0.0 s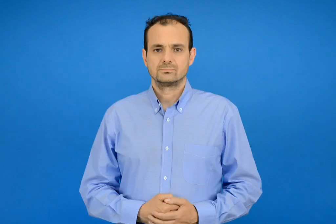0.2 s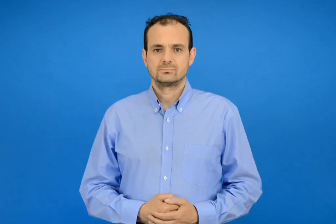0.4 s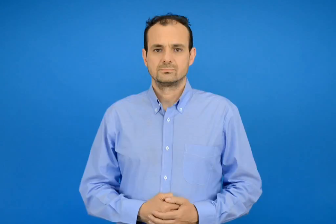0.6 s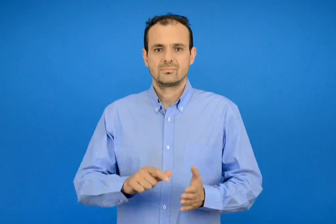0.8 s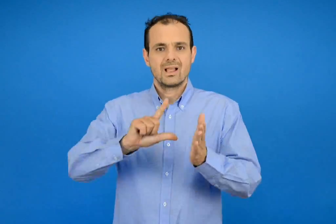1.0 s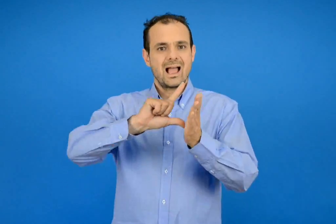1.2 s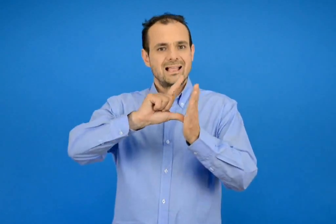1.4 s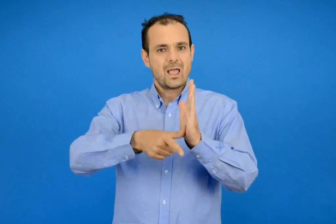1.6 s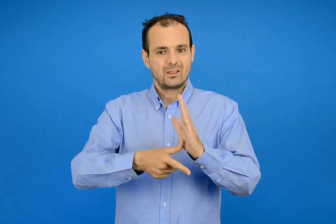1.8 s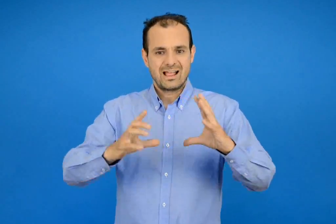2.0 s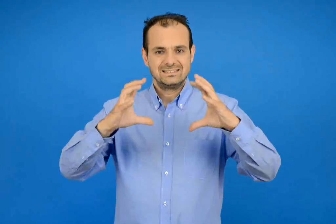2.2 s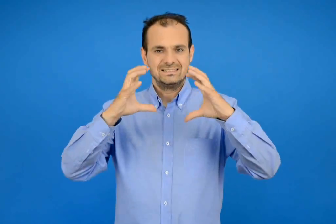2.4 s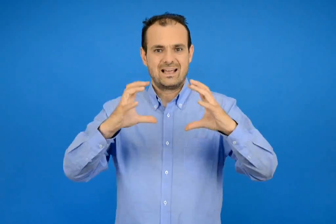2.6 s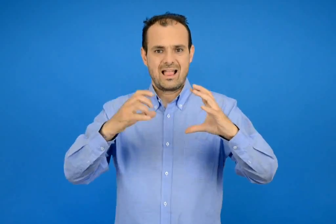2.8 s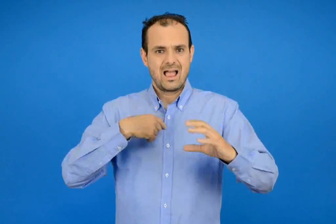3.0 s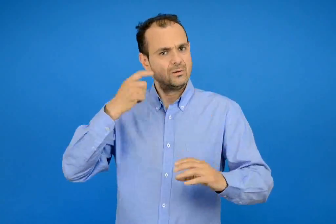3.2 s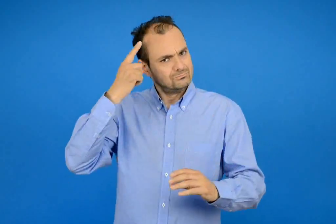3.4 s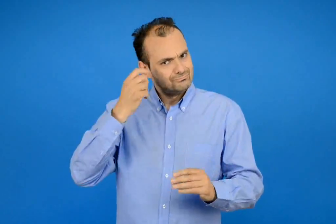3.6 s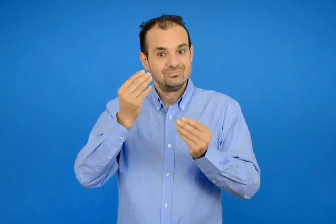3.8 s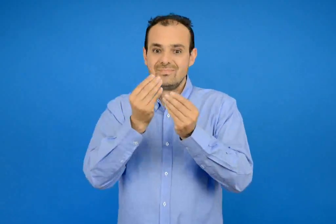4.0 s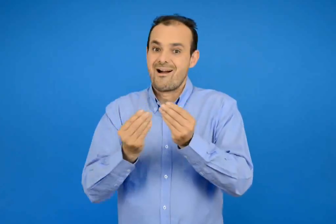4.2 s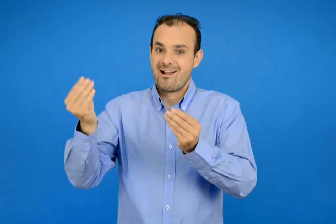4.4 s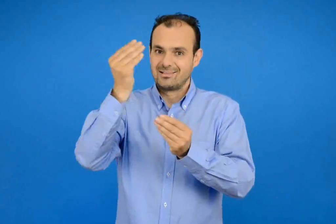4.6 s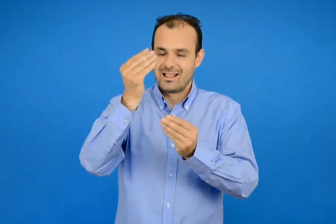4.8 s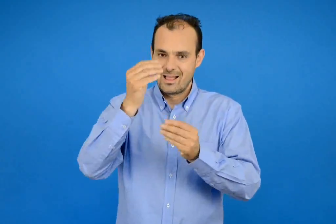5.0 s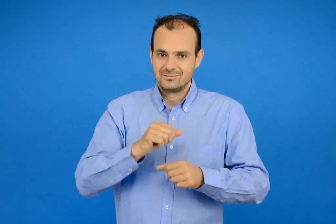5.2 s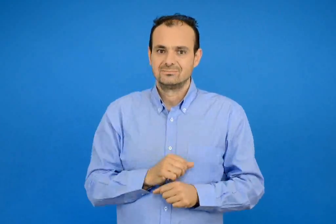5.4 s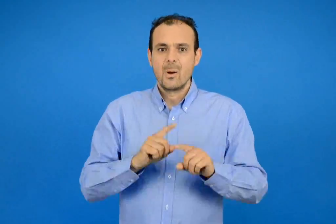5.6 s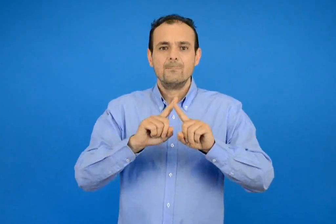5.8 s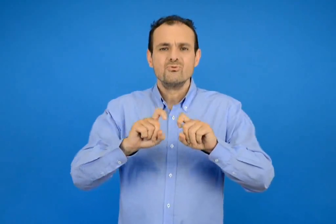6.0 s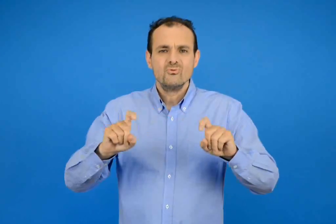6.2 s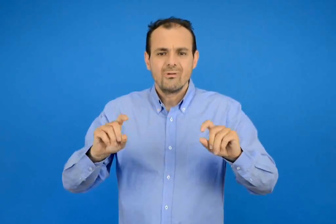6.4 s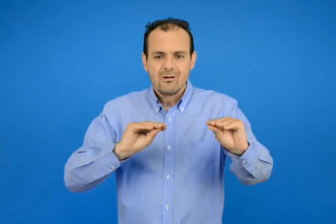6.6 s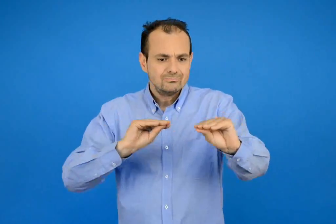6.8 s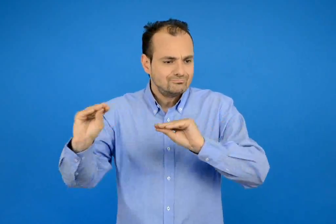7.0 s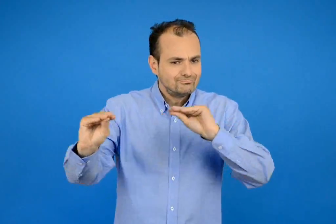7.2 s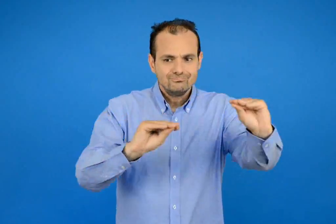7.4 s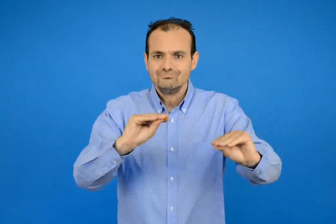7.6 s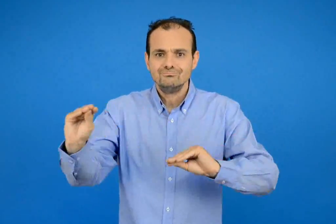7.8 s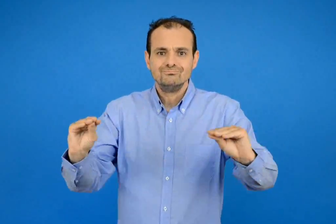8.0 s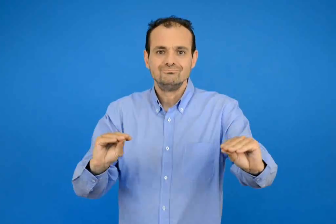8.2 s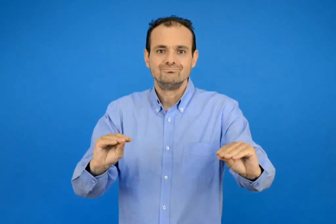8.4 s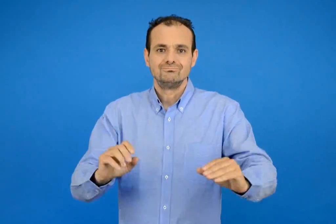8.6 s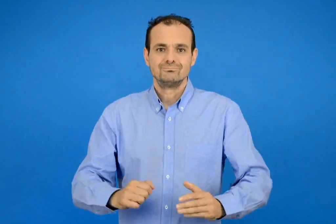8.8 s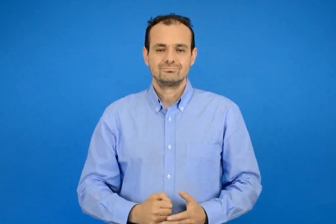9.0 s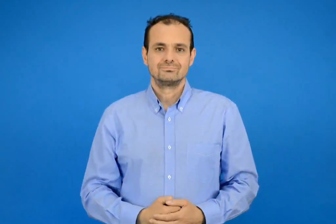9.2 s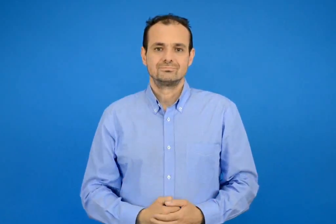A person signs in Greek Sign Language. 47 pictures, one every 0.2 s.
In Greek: γνωρίζω καλυτέρα τα γεωμετρικά στερεά τακτοποιούμε τα προϊόντα
